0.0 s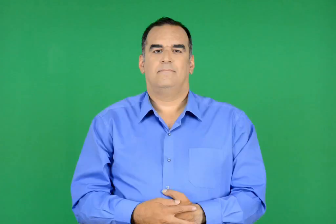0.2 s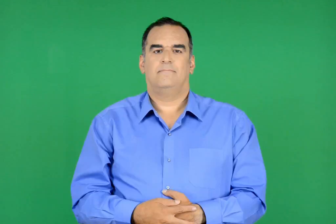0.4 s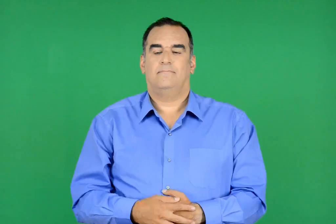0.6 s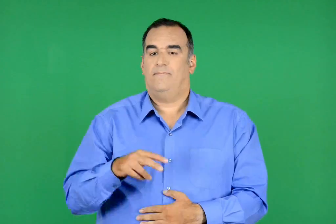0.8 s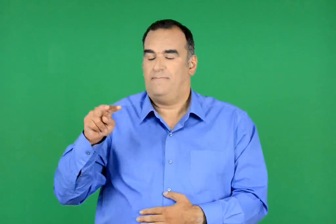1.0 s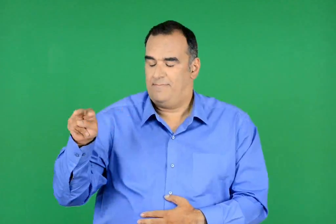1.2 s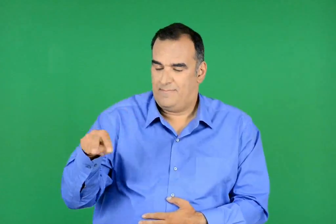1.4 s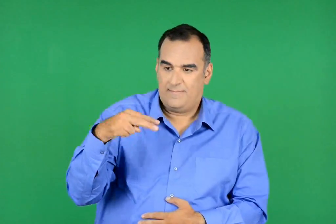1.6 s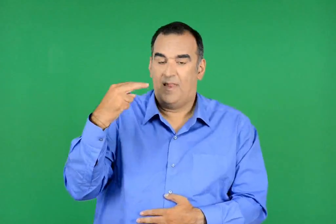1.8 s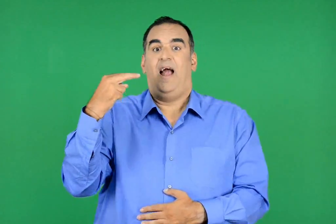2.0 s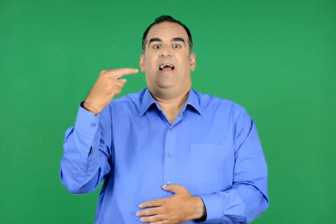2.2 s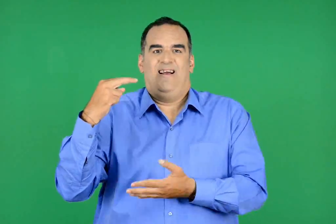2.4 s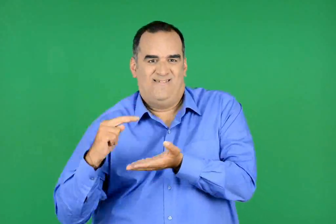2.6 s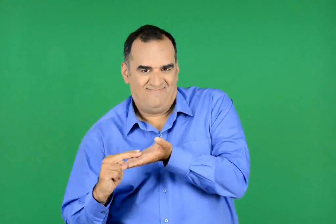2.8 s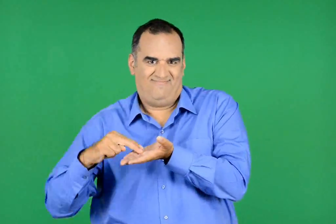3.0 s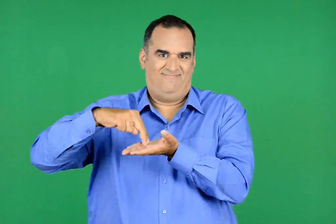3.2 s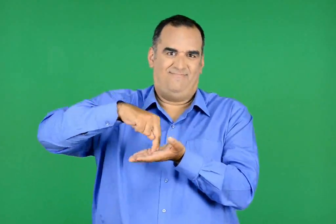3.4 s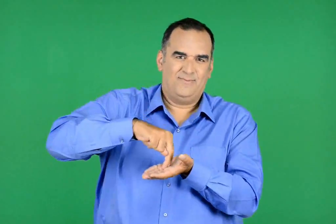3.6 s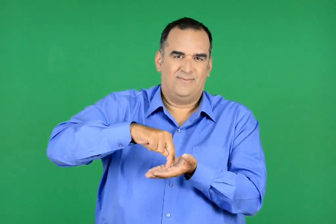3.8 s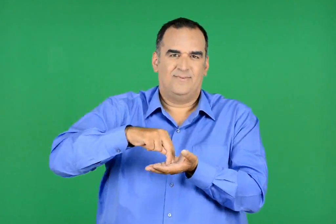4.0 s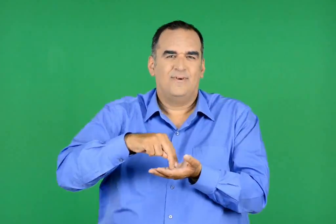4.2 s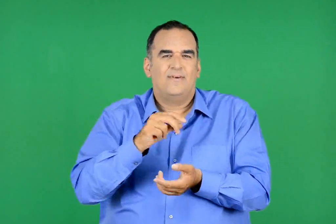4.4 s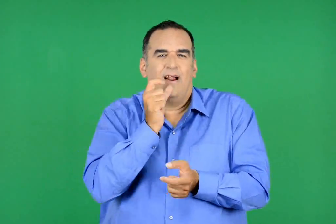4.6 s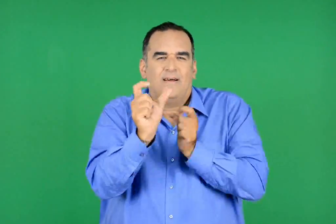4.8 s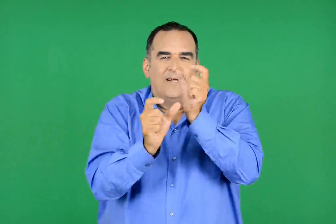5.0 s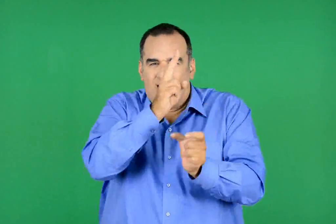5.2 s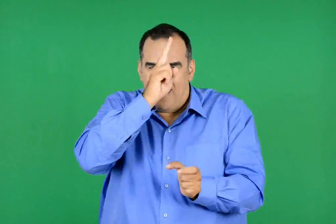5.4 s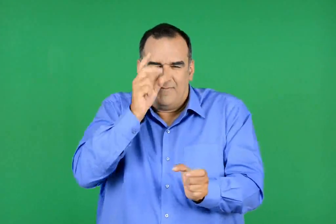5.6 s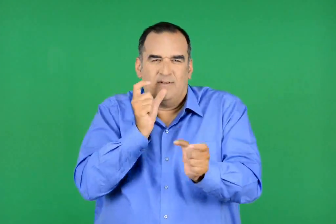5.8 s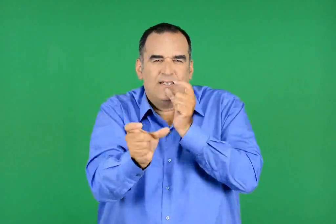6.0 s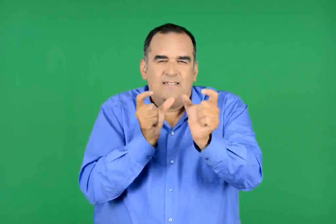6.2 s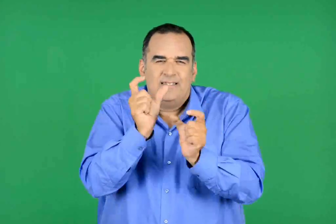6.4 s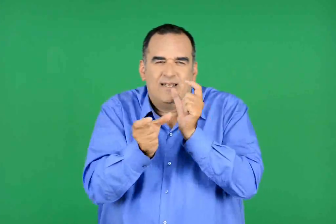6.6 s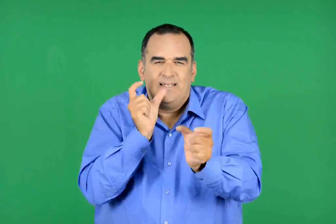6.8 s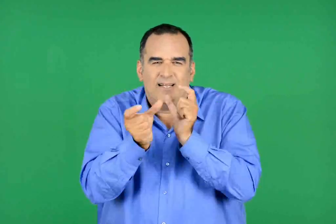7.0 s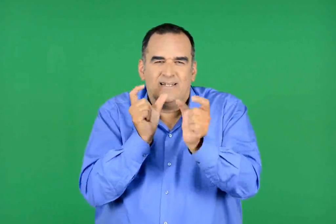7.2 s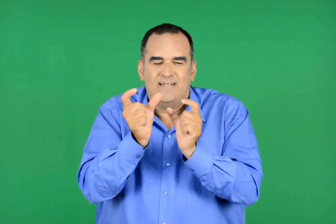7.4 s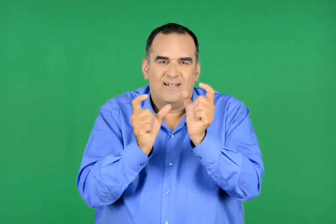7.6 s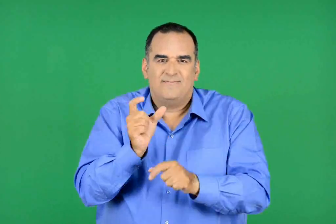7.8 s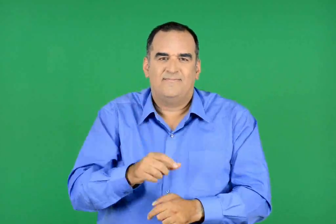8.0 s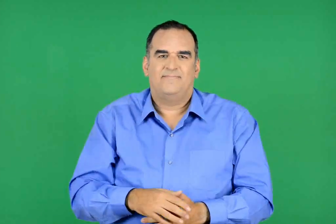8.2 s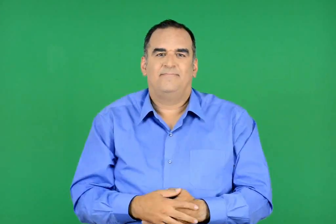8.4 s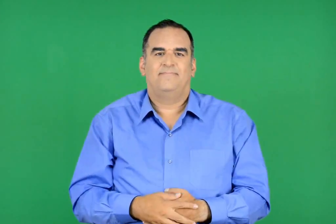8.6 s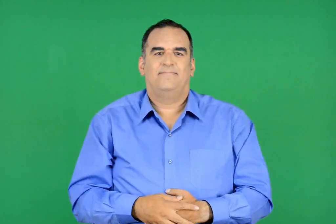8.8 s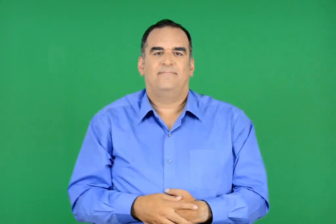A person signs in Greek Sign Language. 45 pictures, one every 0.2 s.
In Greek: μόλις µας έβλεπε , σηκωνόταν όρθια και µας καλοδεχόταν με ένα χείμαρρο αραβικών
